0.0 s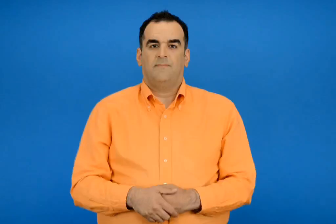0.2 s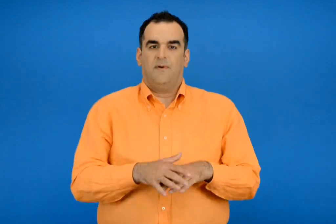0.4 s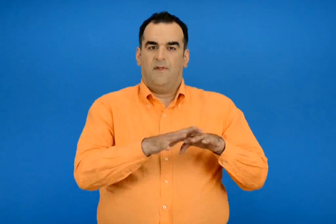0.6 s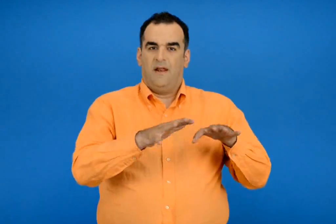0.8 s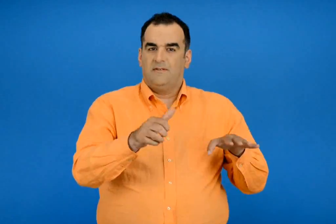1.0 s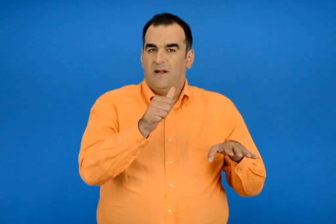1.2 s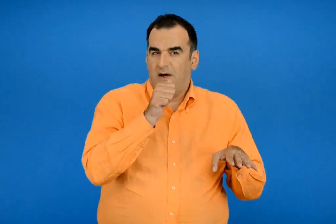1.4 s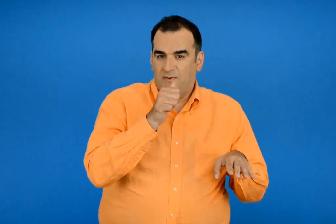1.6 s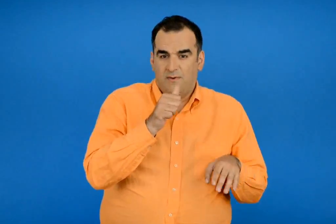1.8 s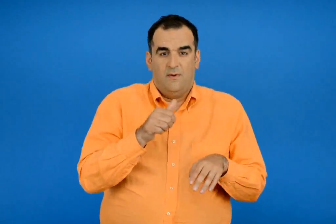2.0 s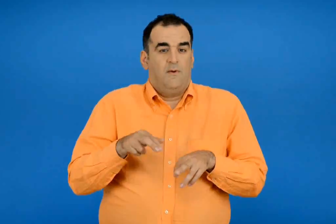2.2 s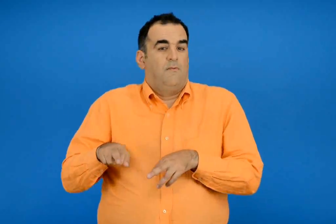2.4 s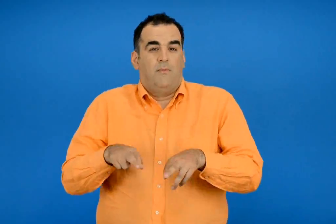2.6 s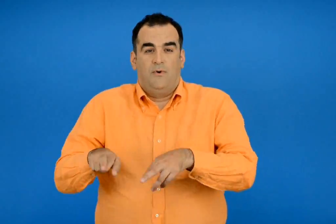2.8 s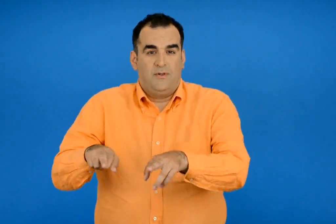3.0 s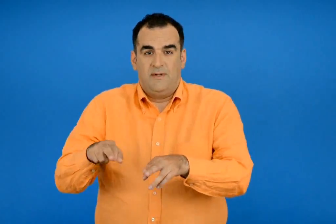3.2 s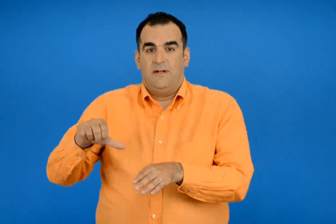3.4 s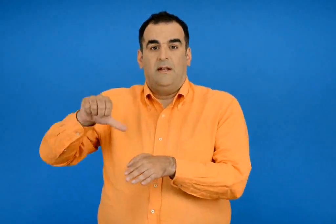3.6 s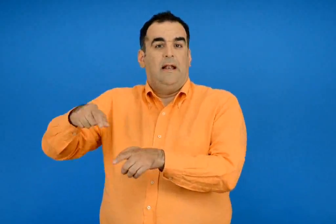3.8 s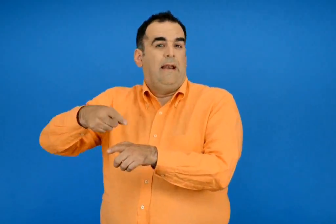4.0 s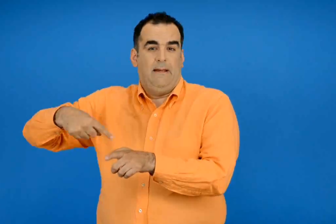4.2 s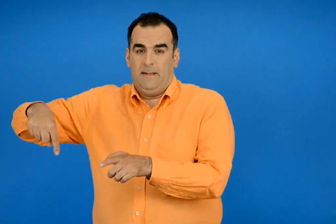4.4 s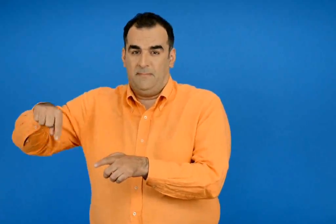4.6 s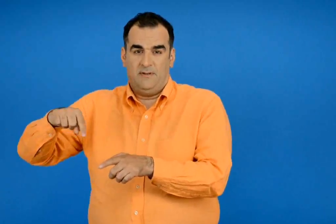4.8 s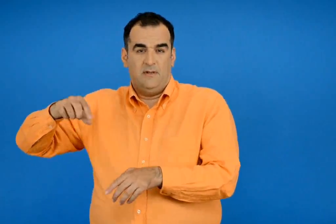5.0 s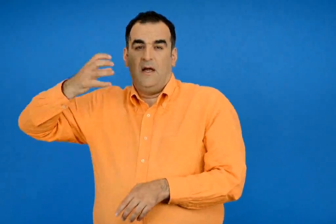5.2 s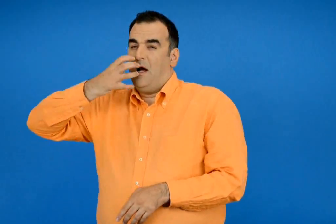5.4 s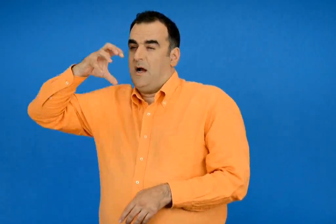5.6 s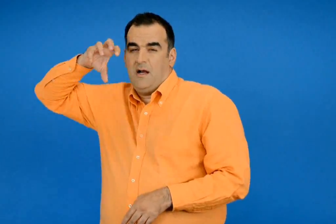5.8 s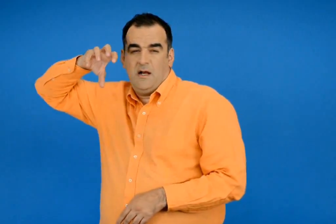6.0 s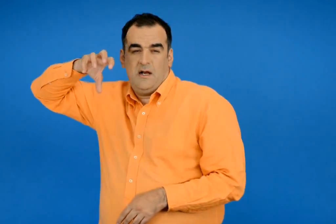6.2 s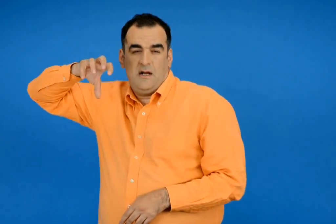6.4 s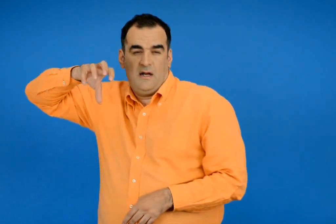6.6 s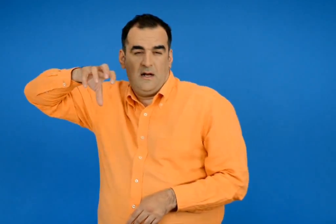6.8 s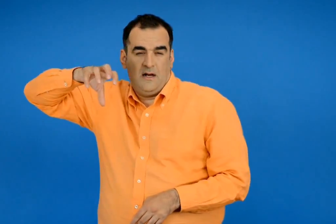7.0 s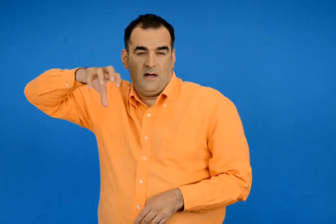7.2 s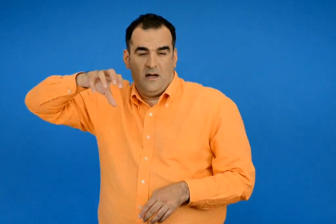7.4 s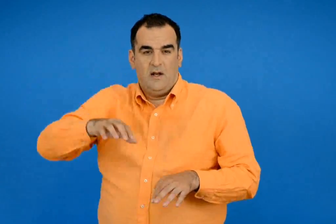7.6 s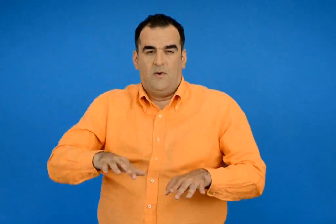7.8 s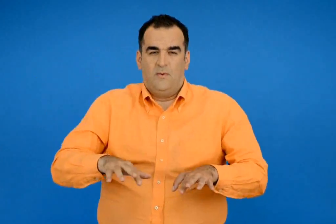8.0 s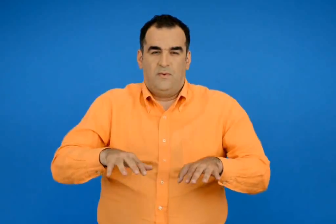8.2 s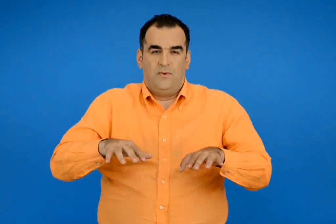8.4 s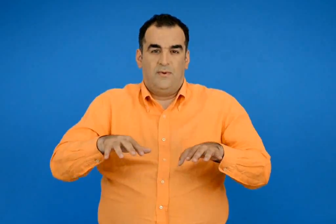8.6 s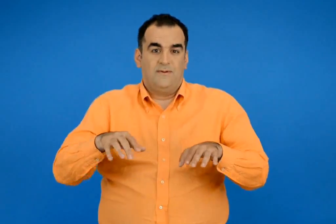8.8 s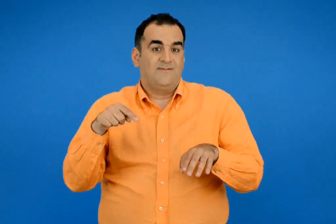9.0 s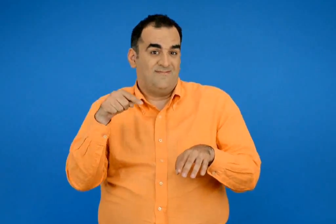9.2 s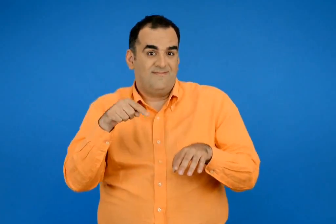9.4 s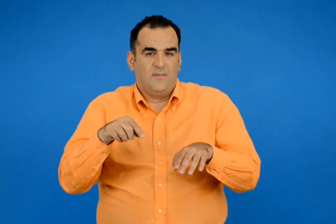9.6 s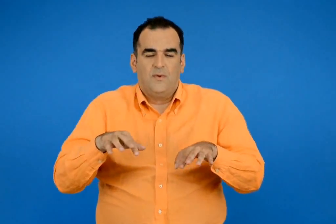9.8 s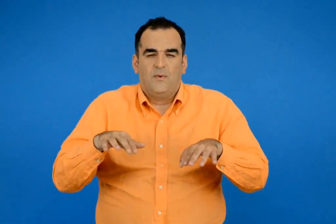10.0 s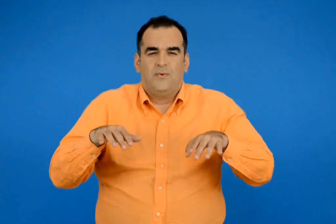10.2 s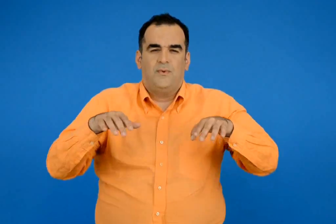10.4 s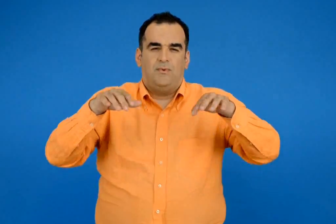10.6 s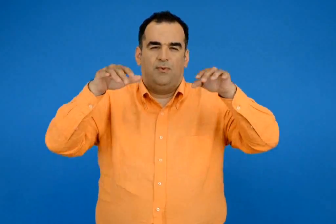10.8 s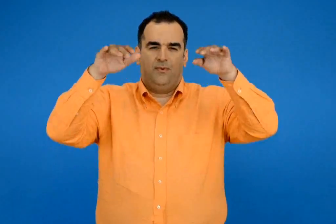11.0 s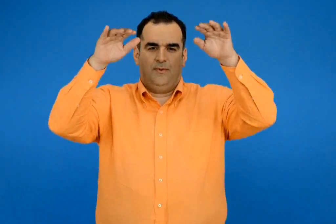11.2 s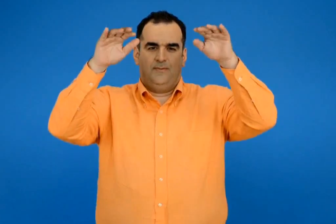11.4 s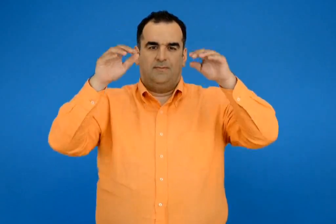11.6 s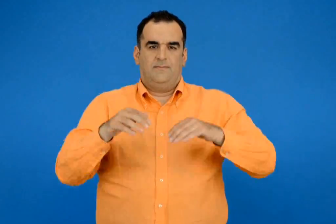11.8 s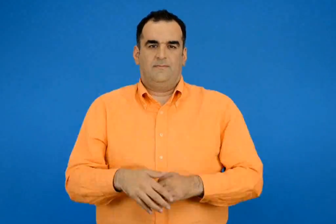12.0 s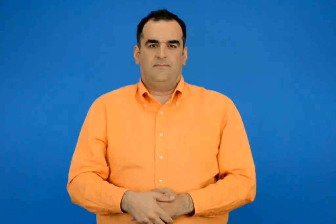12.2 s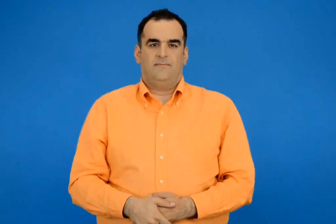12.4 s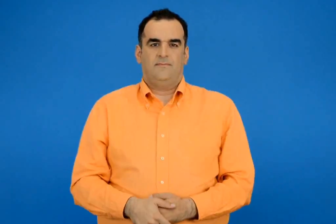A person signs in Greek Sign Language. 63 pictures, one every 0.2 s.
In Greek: το νερό της θάλασσας των ποταμών και των λιμνών όταν ζεσταίνεται από τον ήλιο εξατμίζεται δηλαδή γίνεται υδρατμός
